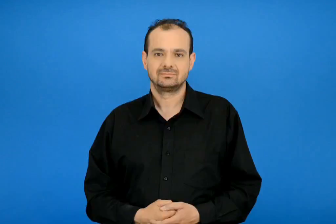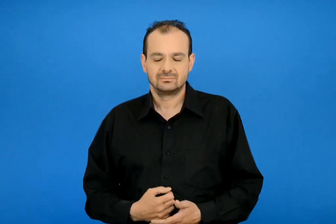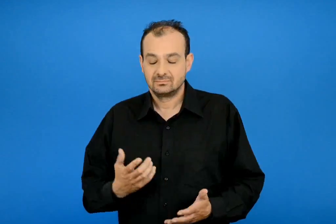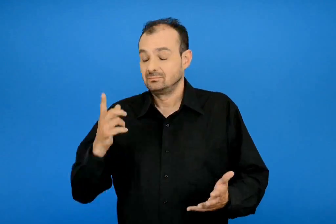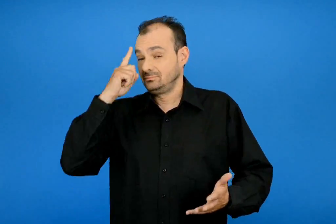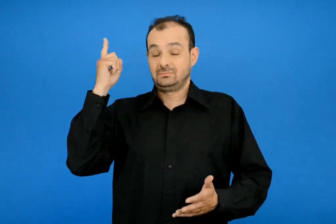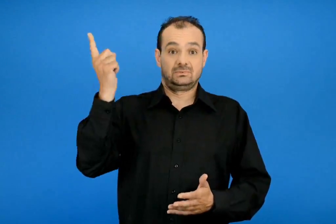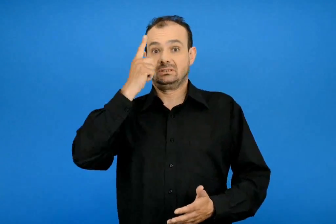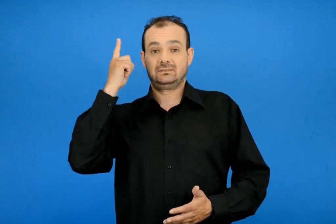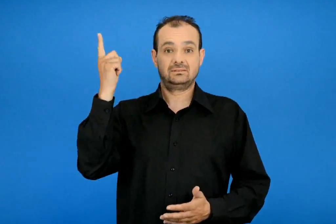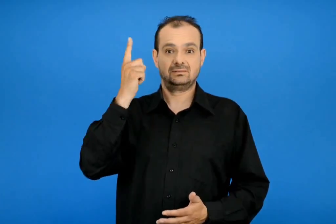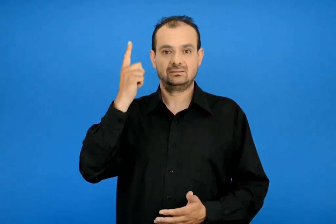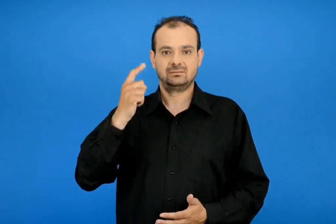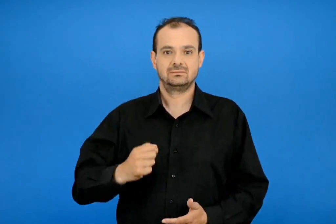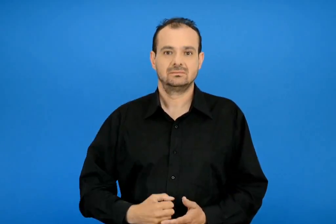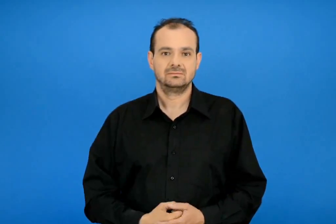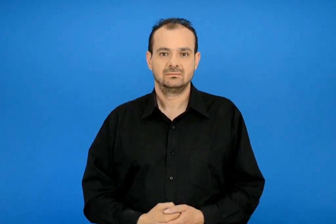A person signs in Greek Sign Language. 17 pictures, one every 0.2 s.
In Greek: ζαλίστηκε
